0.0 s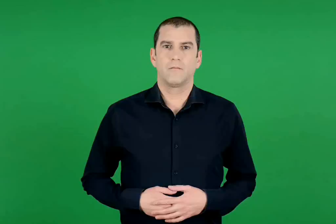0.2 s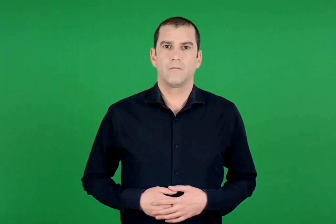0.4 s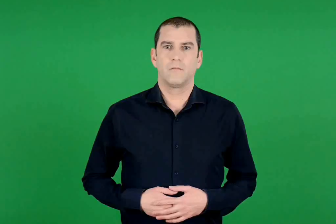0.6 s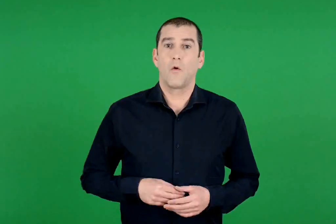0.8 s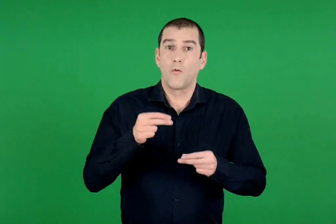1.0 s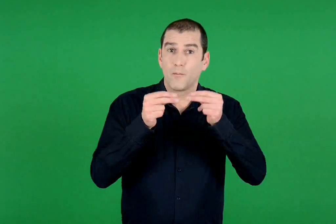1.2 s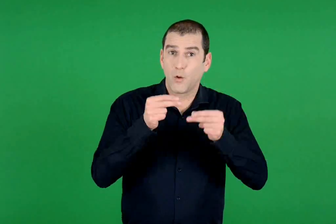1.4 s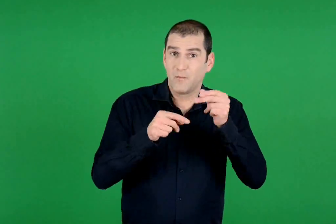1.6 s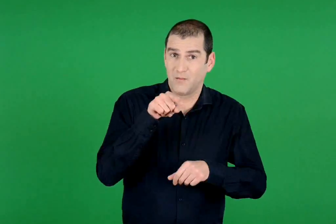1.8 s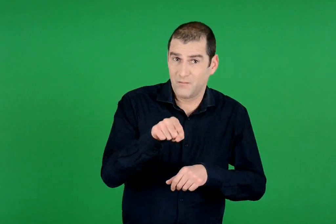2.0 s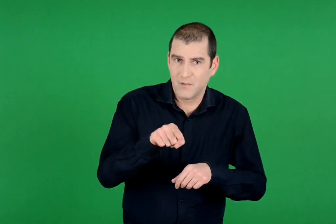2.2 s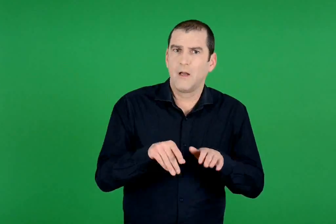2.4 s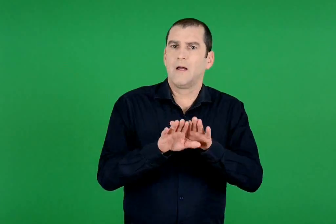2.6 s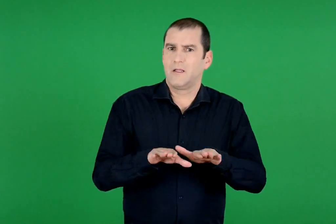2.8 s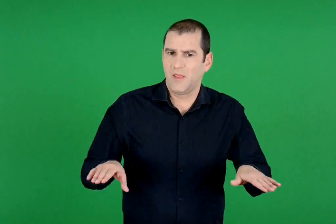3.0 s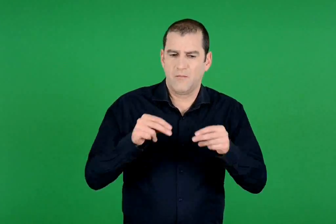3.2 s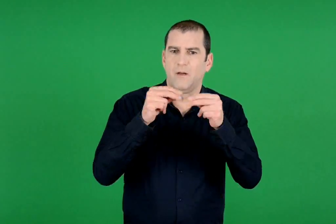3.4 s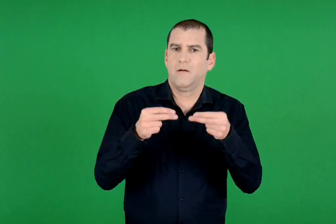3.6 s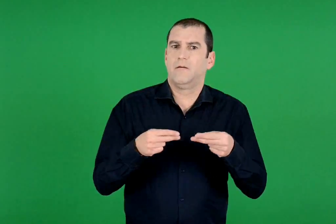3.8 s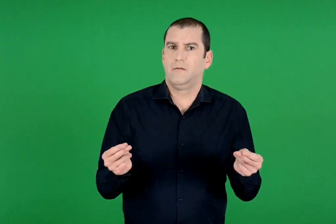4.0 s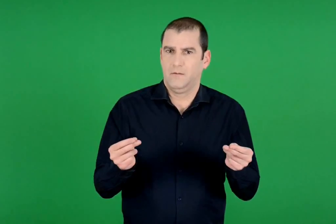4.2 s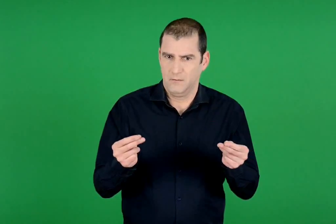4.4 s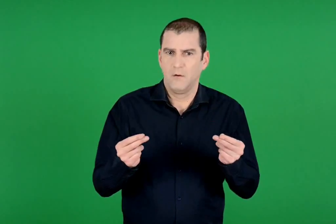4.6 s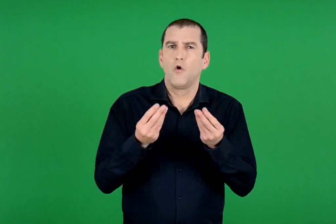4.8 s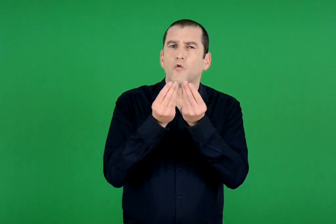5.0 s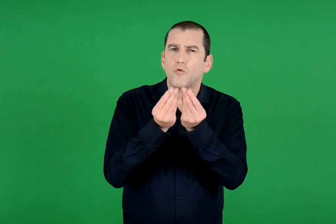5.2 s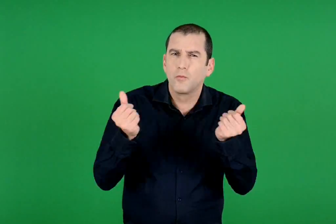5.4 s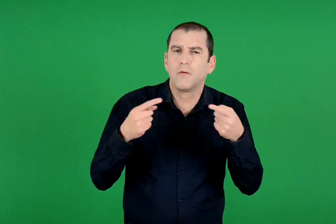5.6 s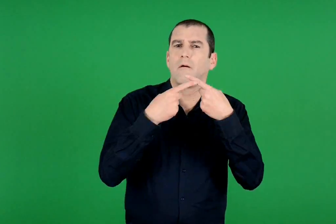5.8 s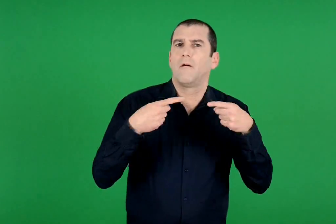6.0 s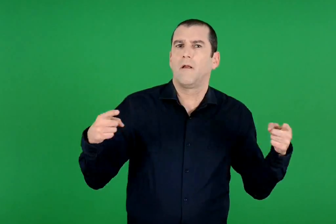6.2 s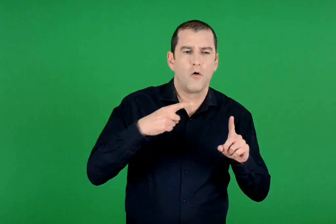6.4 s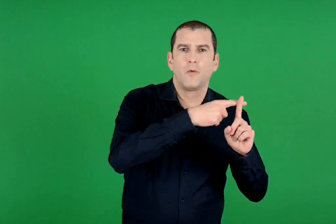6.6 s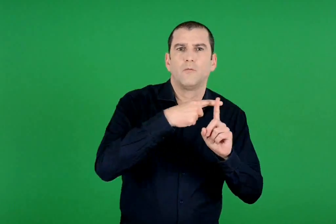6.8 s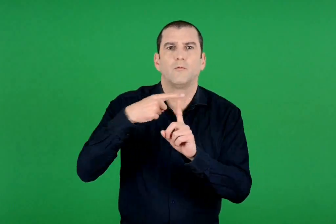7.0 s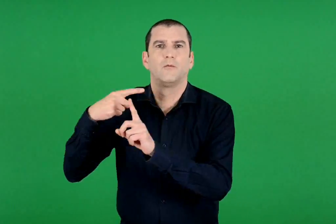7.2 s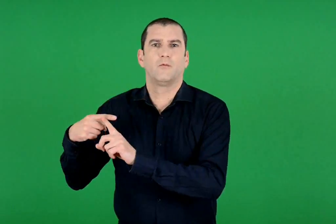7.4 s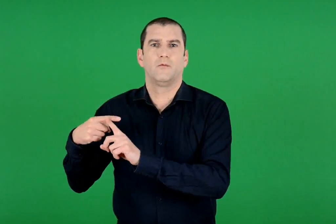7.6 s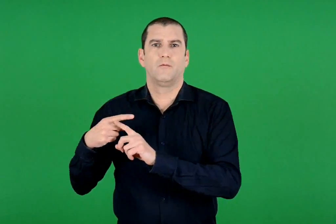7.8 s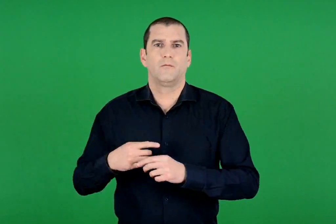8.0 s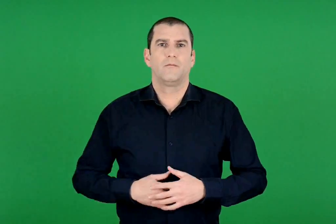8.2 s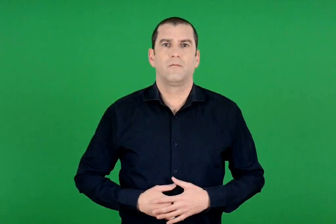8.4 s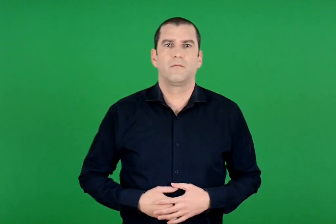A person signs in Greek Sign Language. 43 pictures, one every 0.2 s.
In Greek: τα παιδιά λύνουν το πρόβλημα προσθέτοντας με διαφορετικούς τρόπους
